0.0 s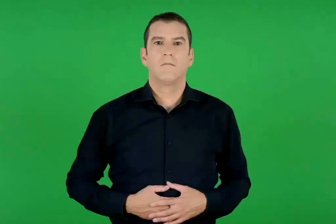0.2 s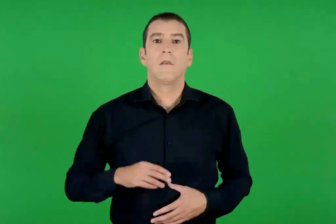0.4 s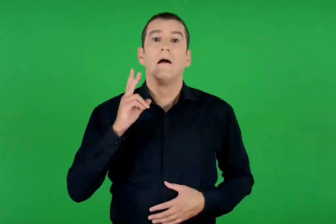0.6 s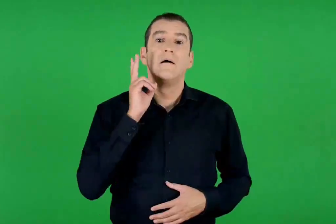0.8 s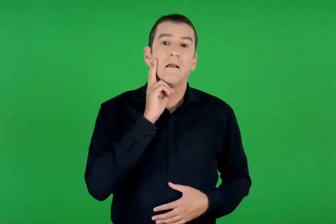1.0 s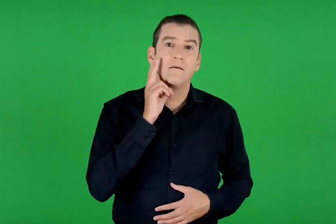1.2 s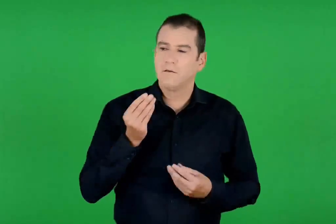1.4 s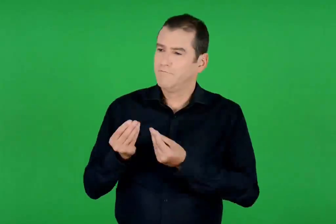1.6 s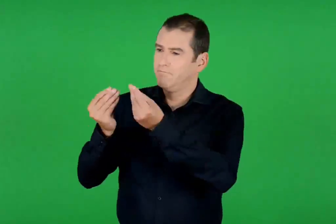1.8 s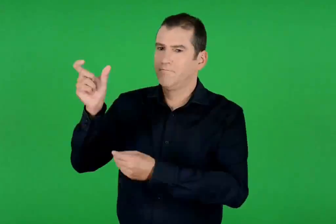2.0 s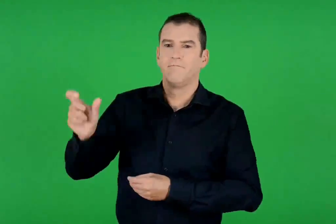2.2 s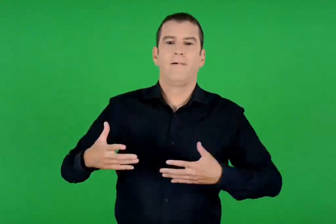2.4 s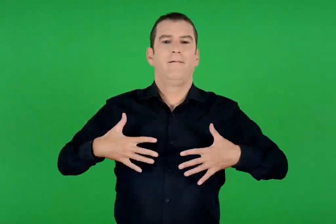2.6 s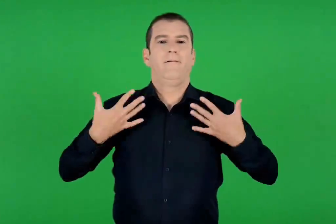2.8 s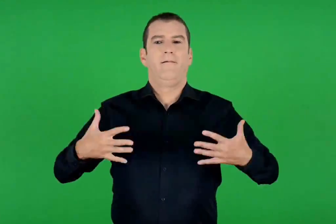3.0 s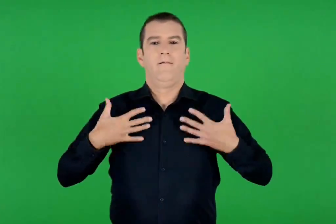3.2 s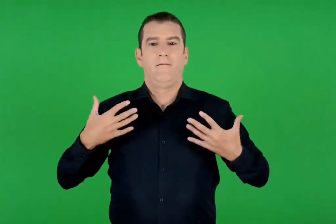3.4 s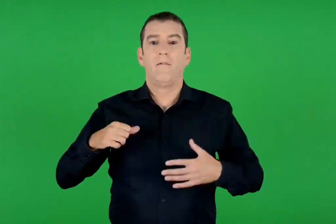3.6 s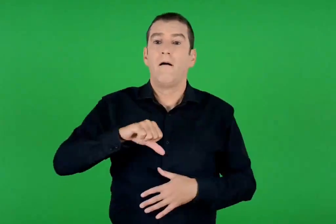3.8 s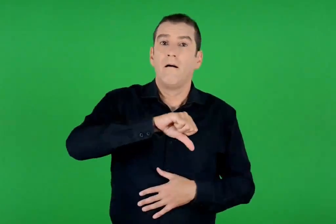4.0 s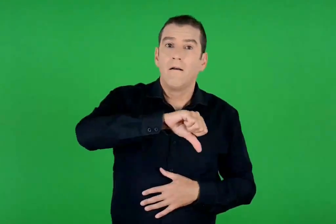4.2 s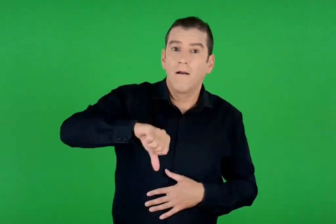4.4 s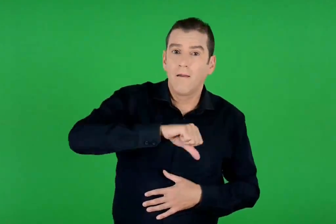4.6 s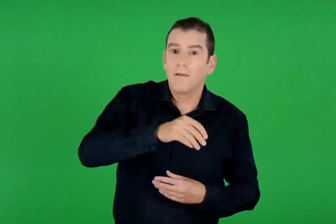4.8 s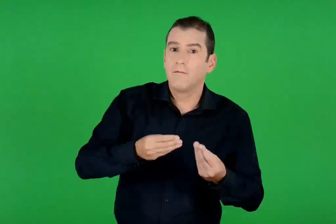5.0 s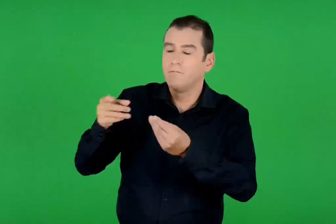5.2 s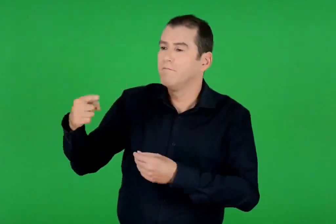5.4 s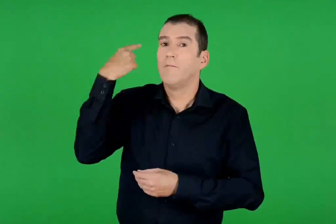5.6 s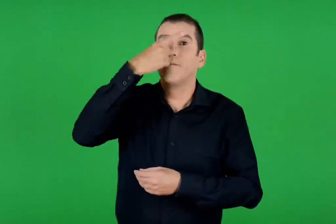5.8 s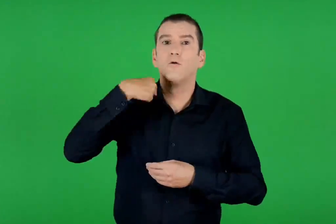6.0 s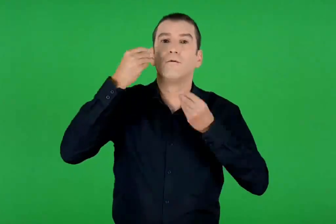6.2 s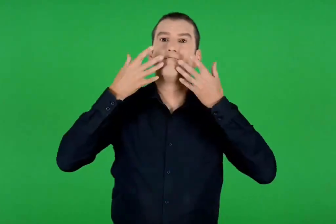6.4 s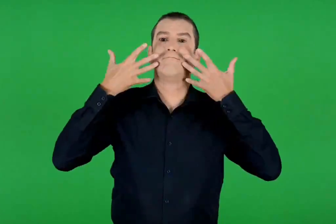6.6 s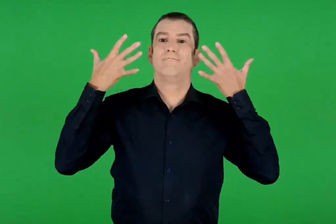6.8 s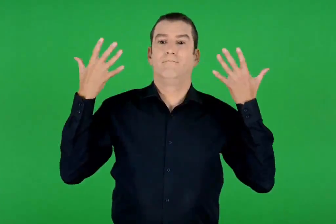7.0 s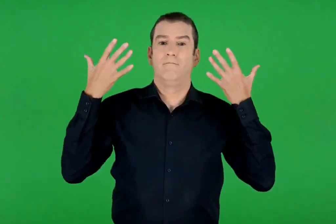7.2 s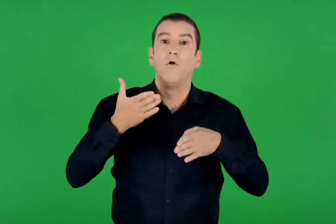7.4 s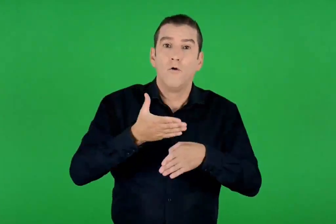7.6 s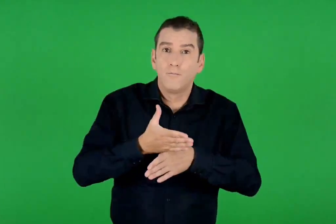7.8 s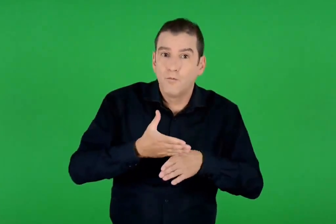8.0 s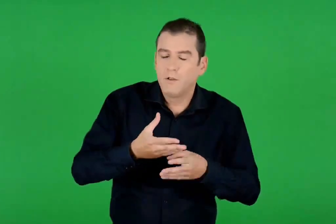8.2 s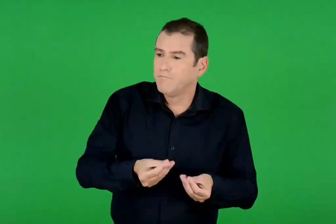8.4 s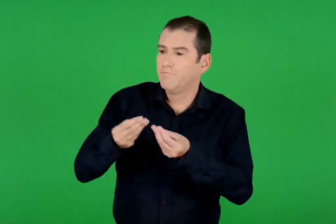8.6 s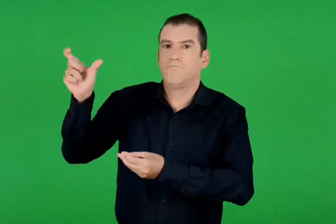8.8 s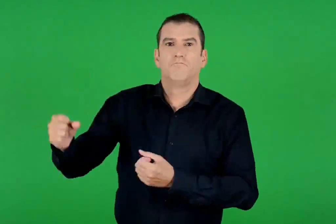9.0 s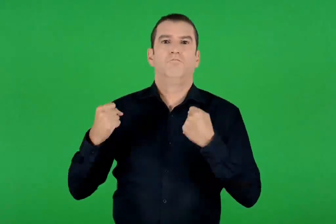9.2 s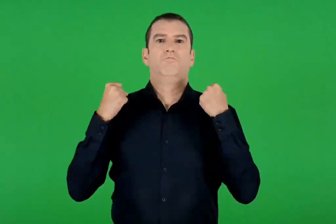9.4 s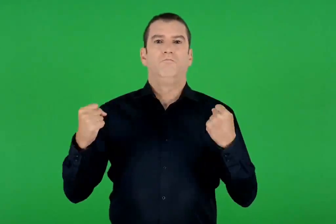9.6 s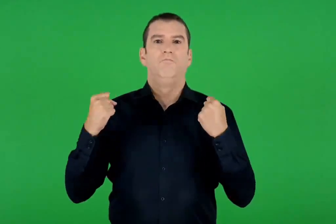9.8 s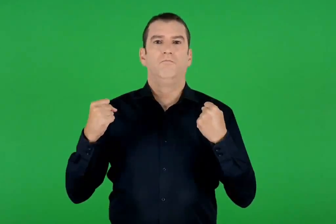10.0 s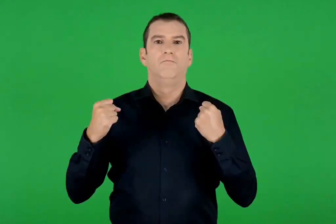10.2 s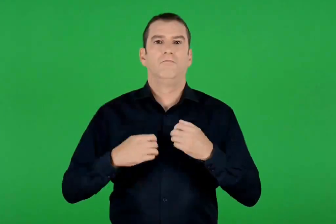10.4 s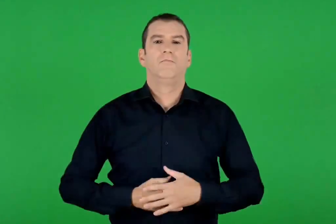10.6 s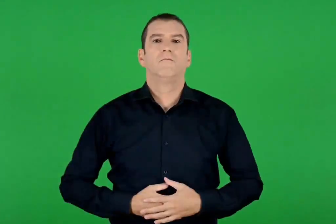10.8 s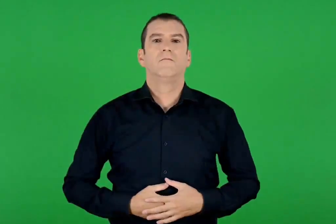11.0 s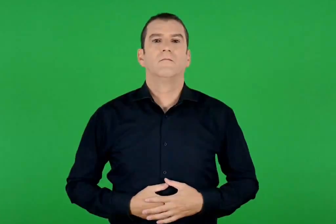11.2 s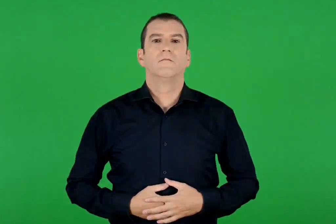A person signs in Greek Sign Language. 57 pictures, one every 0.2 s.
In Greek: κρασί για να του δίνει ευθυμία , το λάδι , ώστε το πρόσωπό του να λαμποκοπά και το ψωμί για να τον δυναμώνει
